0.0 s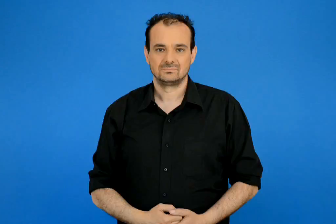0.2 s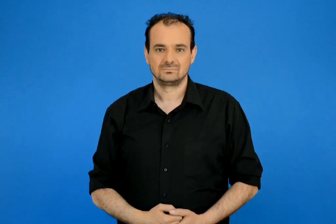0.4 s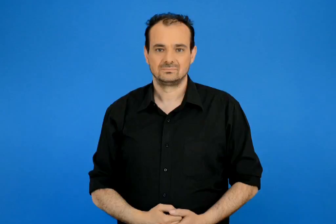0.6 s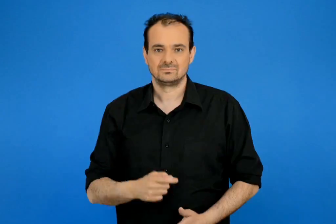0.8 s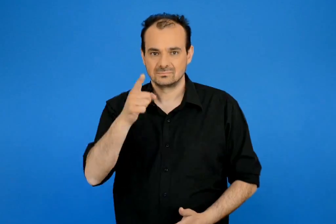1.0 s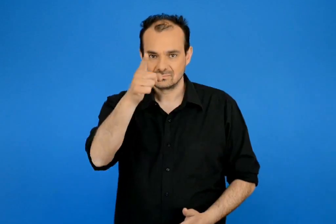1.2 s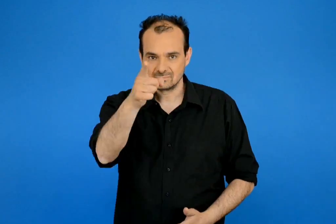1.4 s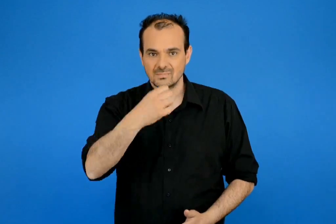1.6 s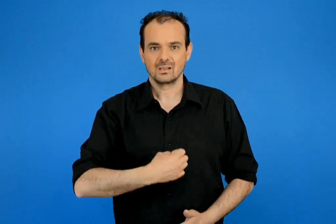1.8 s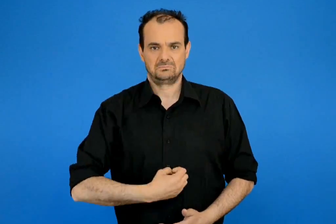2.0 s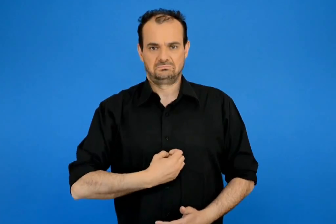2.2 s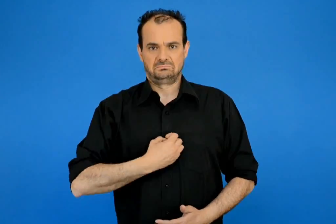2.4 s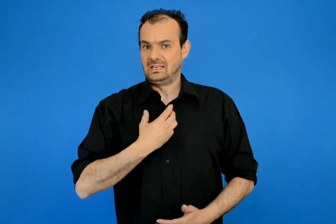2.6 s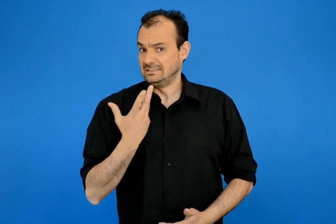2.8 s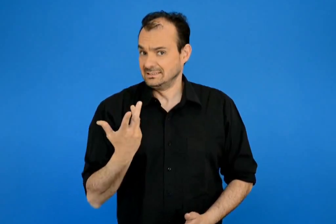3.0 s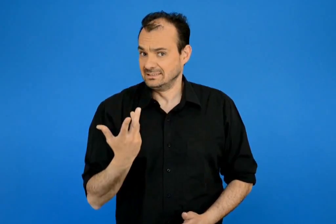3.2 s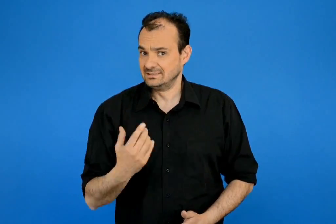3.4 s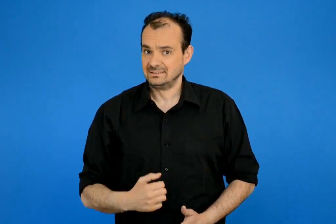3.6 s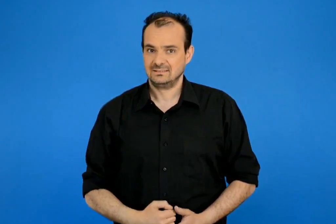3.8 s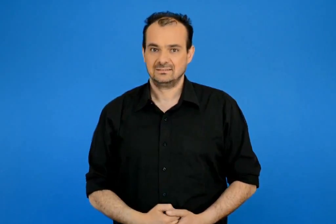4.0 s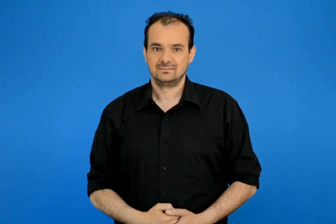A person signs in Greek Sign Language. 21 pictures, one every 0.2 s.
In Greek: τι αισθάνεσαι ;
